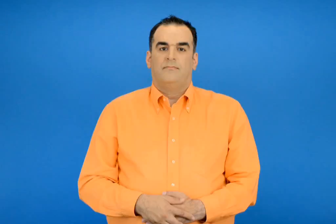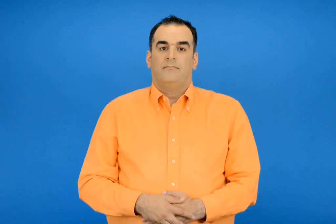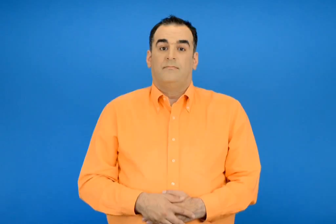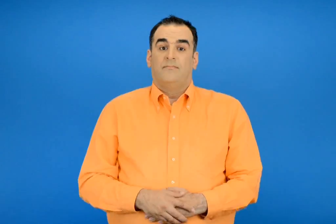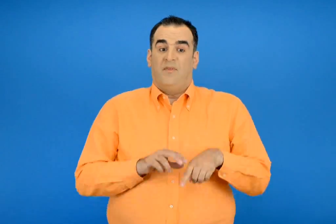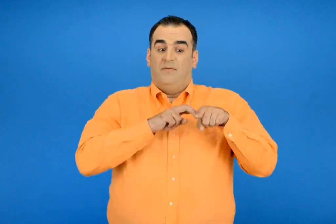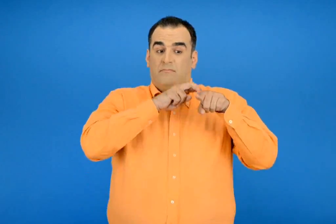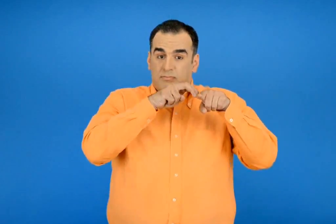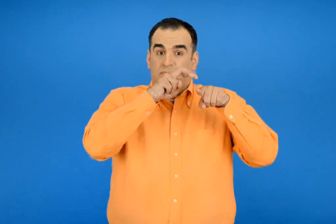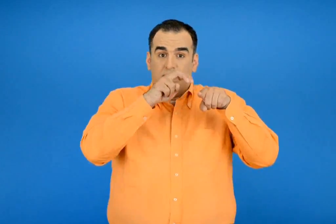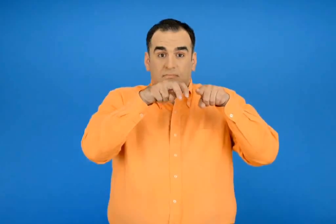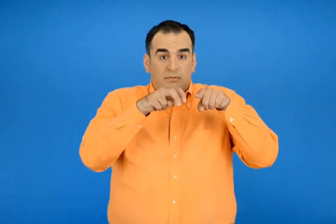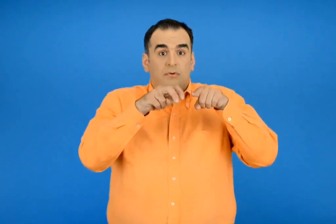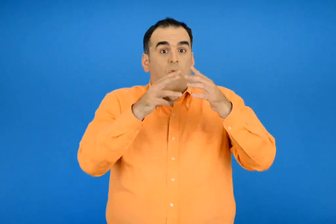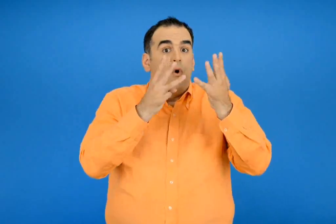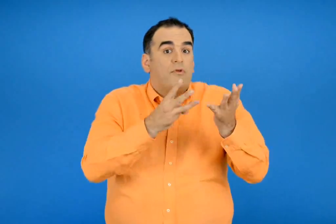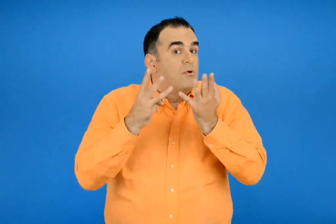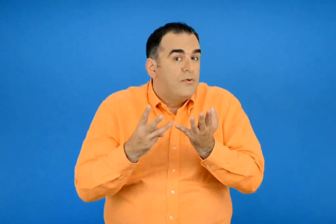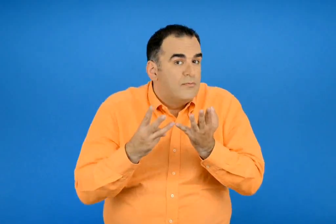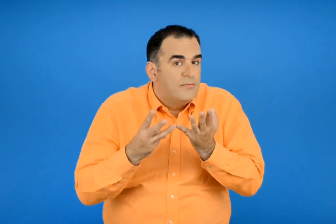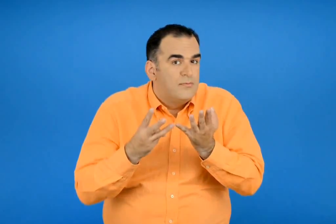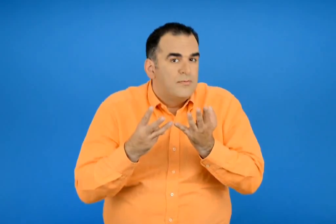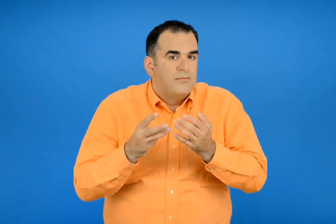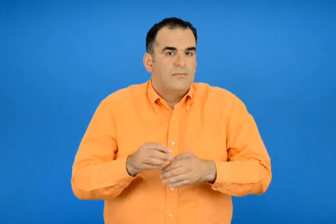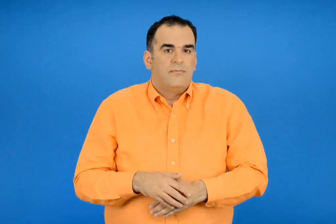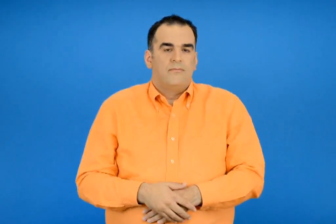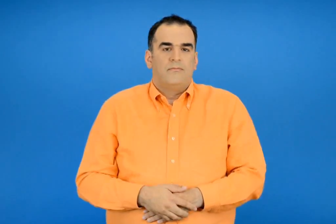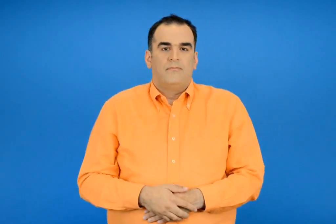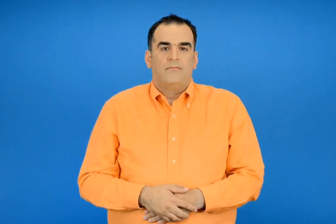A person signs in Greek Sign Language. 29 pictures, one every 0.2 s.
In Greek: για να φτάσει στο 88 ;
